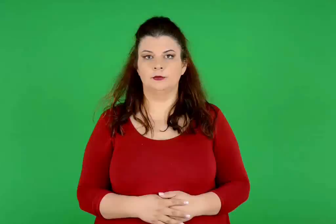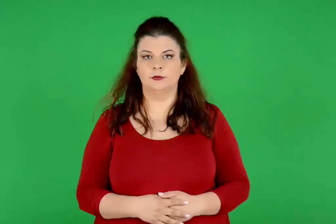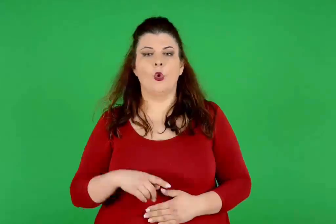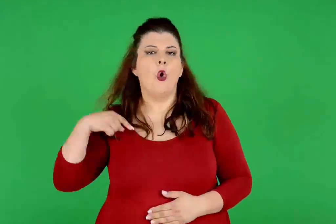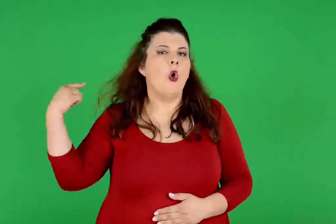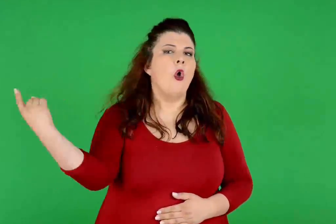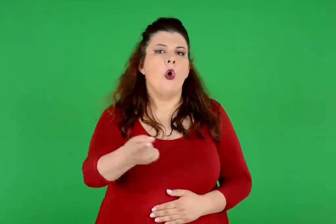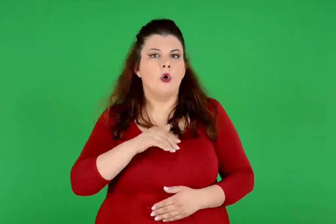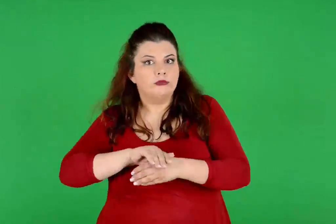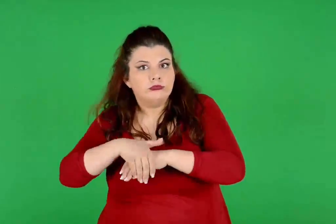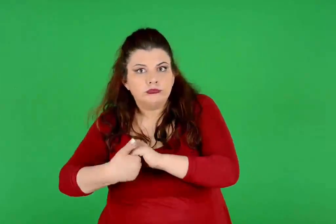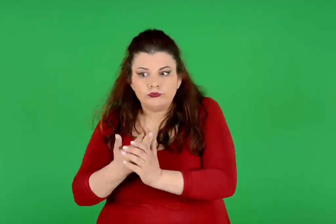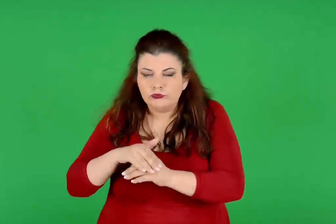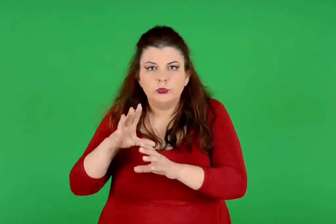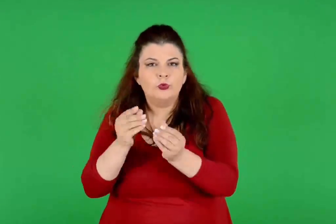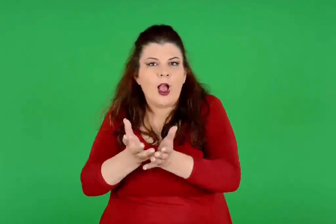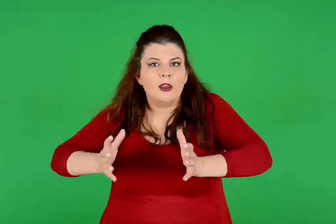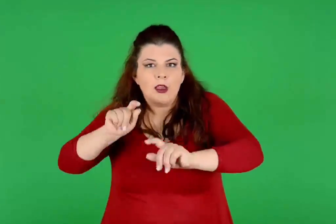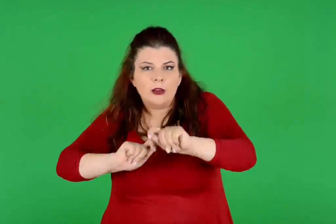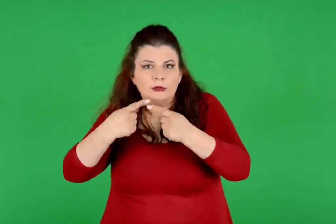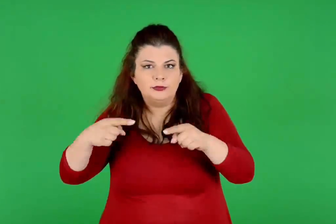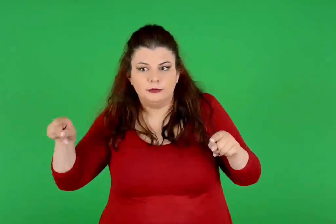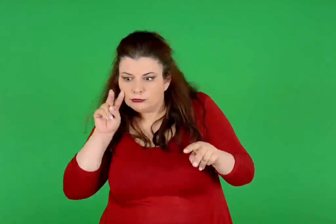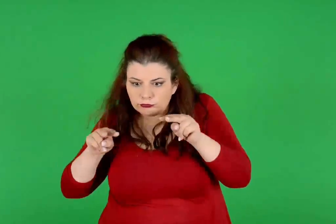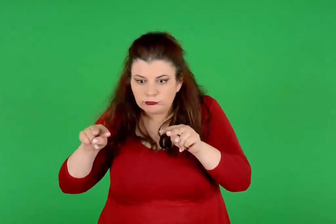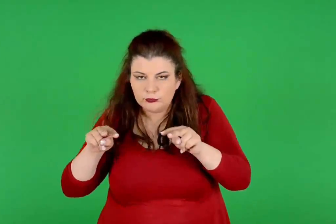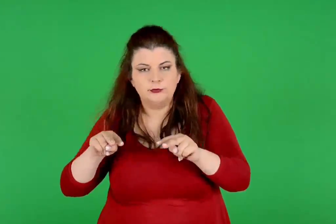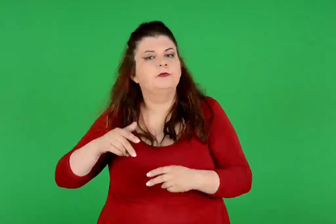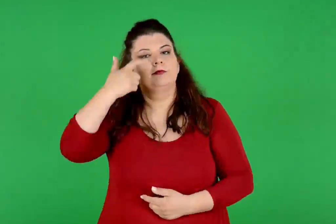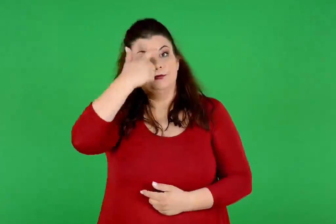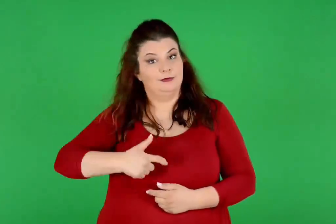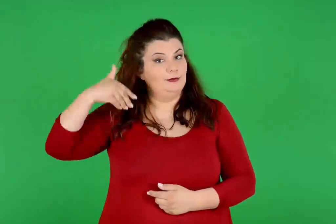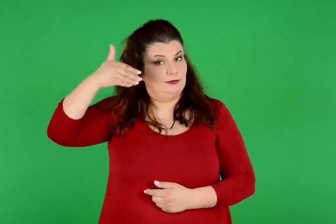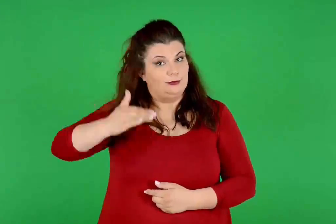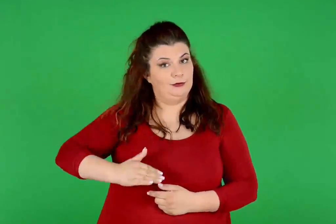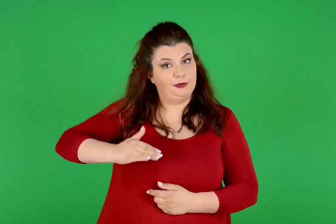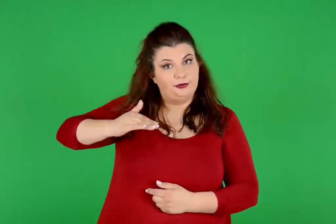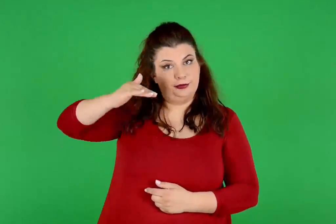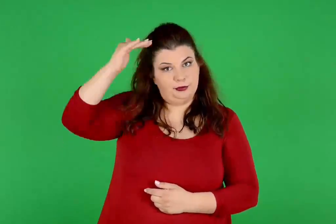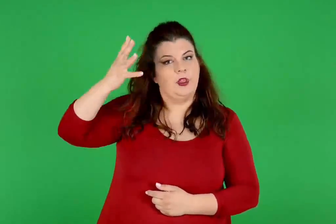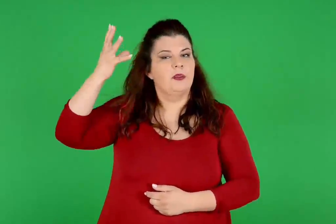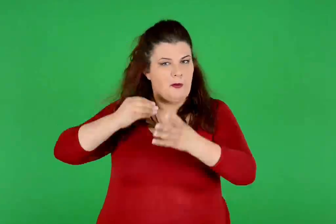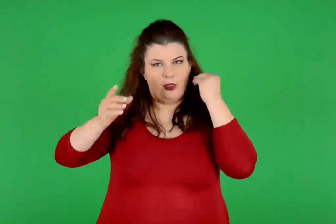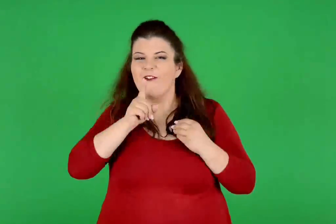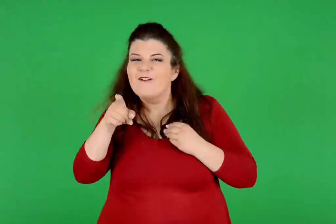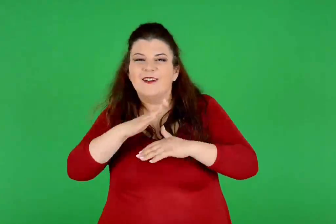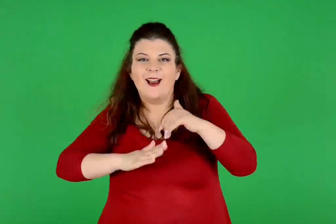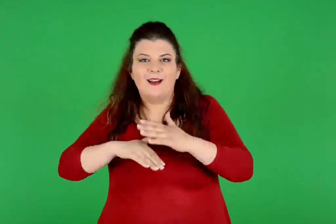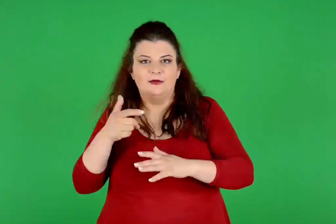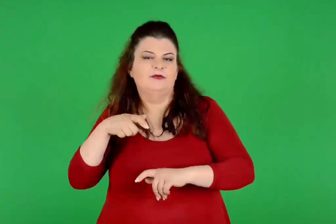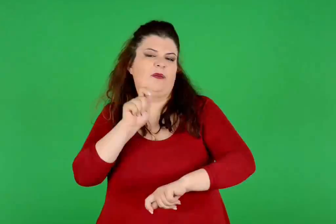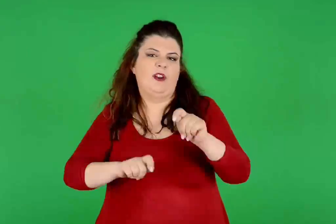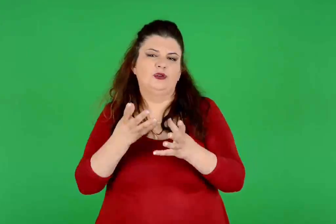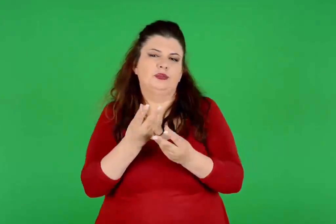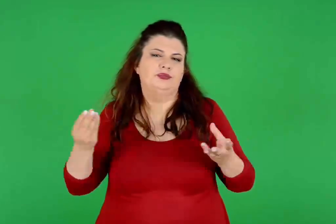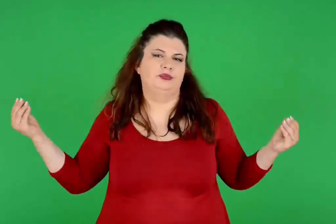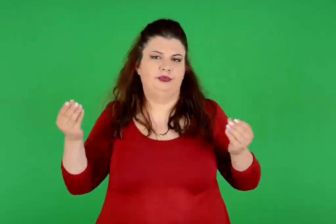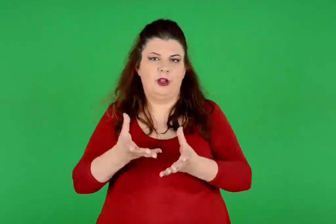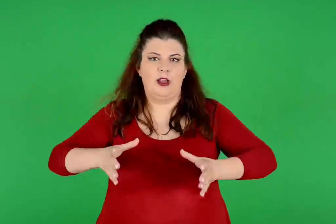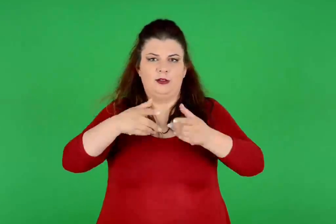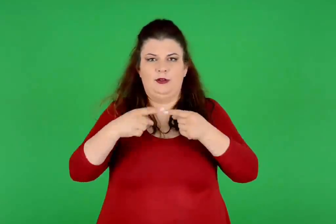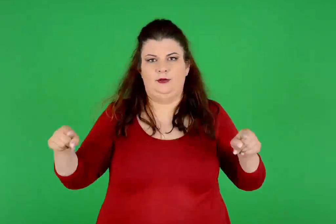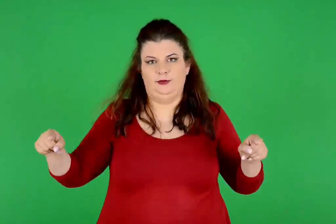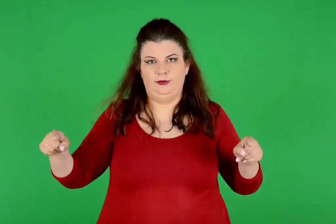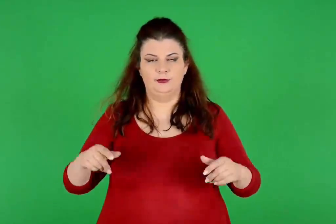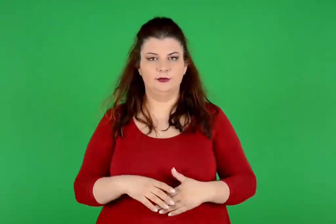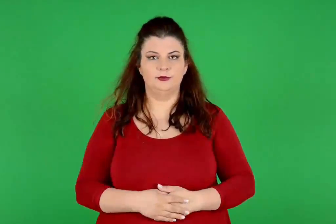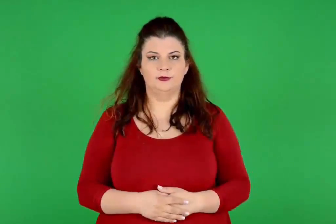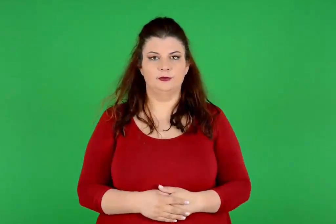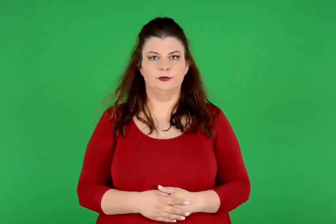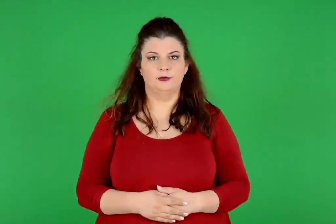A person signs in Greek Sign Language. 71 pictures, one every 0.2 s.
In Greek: όλοι ενδιαφέρονται για τα αγγεία που κατασκευάζει. όταν μεγαλώσω , θα μάθω κι εγώ αυτή την τέχνη και θα φτιάξω πολλά αγγεία
